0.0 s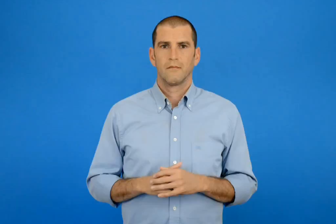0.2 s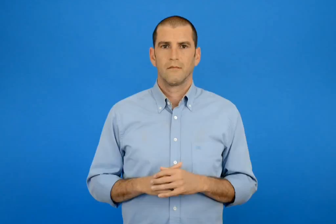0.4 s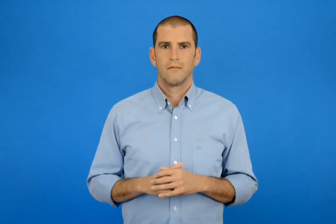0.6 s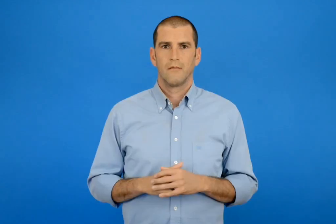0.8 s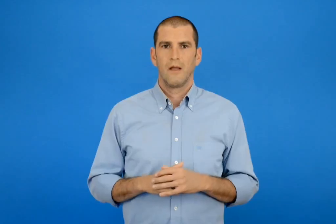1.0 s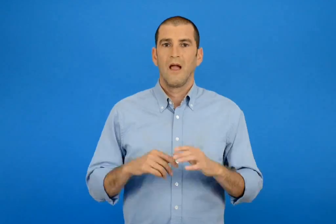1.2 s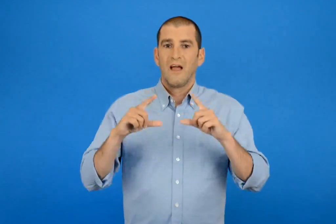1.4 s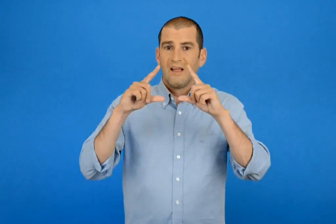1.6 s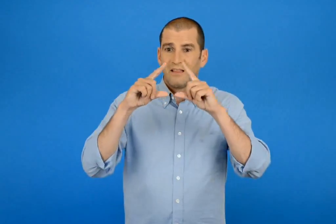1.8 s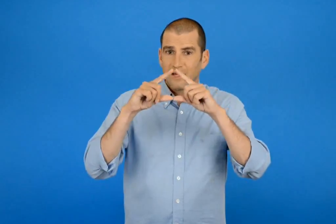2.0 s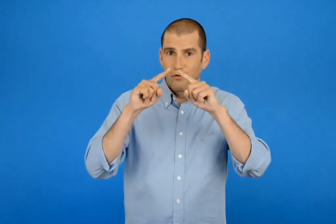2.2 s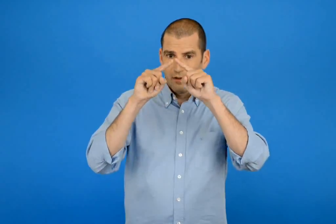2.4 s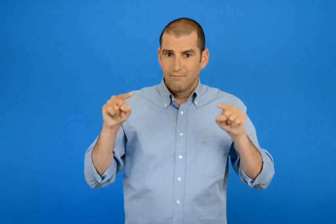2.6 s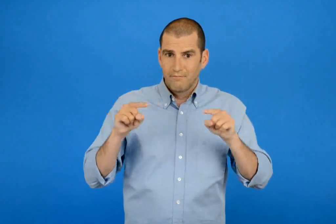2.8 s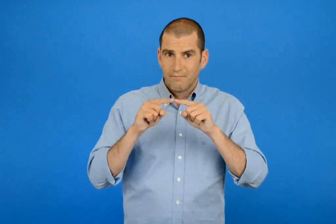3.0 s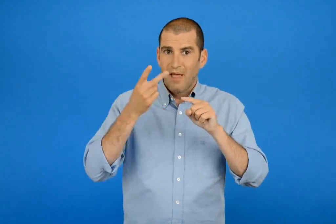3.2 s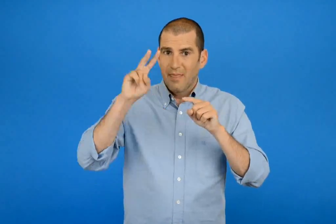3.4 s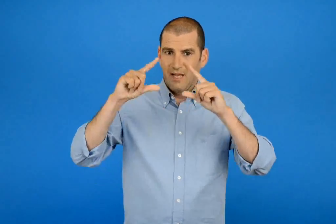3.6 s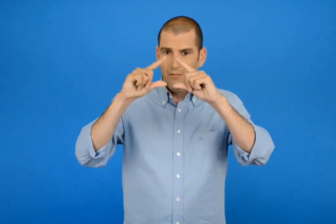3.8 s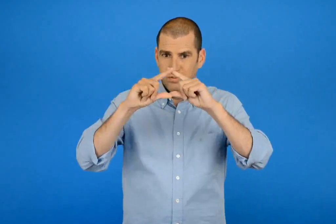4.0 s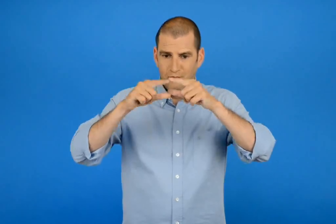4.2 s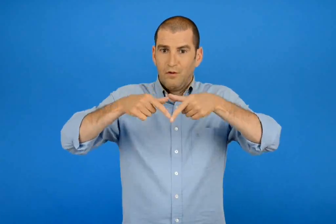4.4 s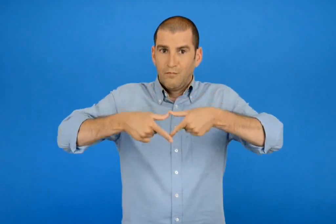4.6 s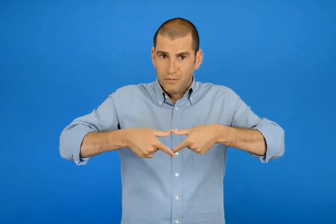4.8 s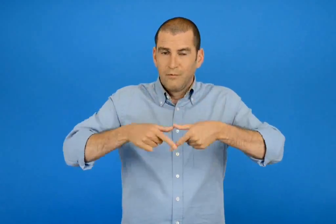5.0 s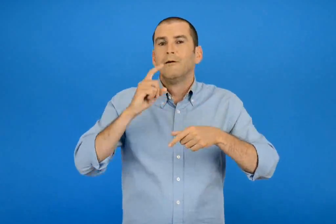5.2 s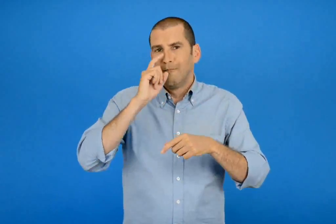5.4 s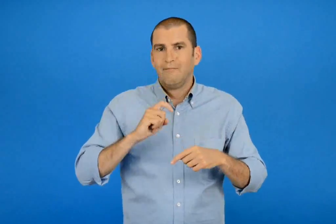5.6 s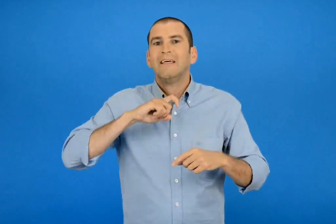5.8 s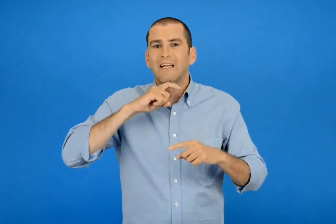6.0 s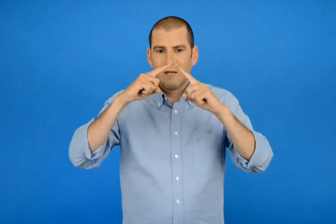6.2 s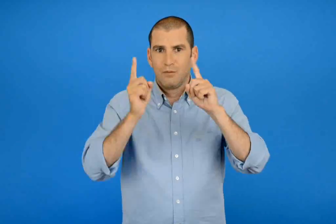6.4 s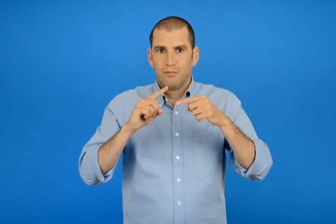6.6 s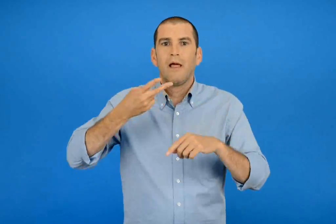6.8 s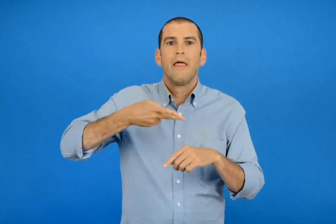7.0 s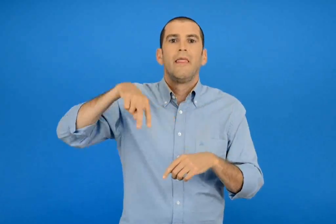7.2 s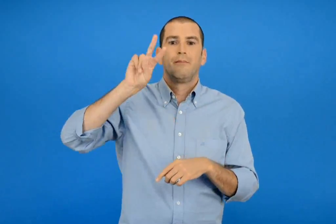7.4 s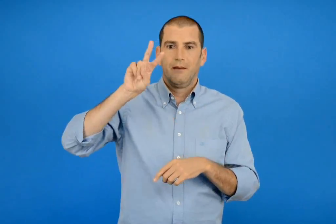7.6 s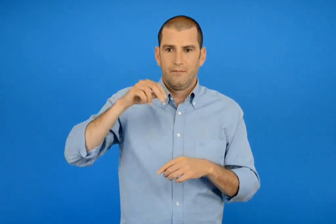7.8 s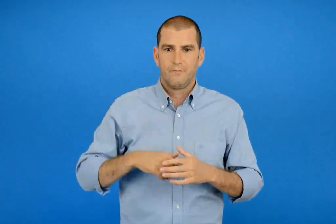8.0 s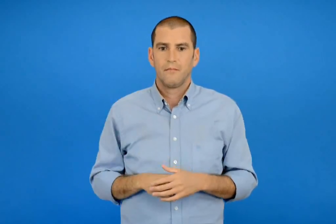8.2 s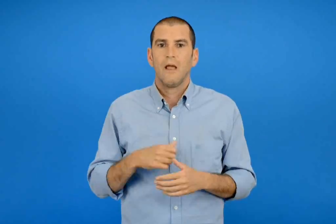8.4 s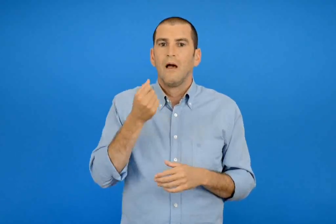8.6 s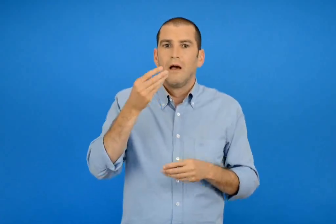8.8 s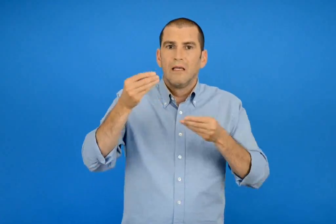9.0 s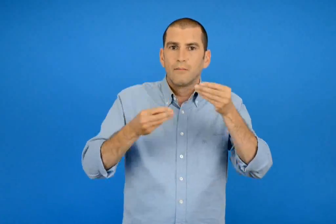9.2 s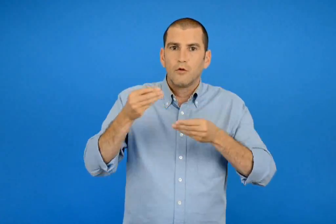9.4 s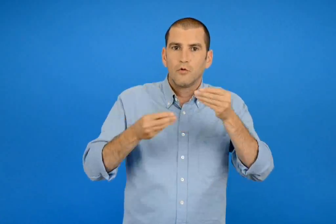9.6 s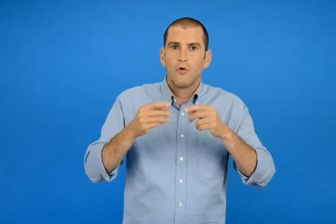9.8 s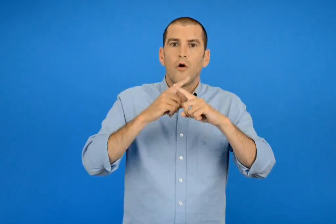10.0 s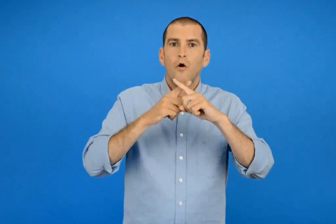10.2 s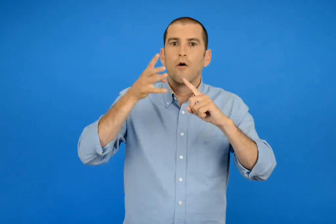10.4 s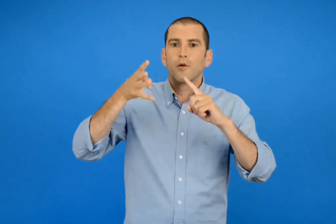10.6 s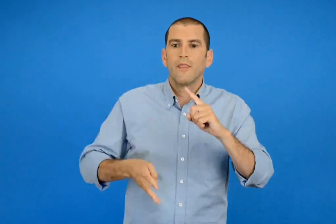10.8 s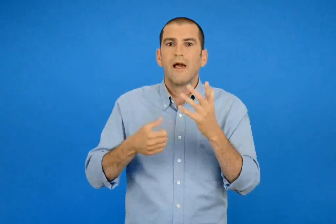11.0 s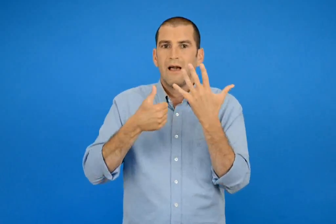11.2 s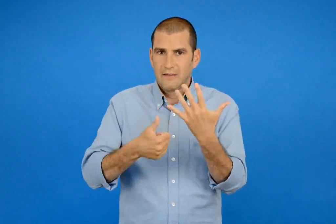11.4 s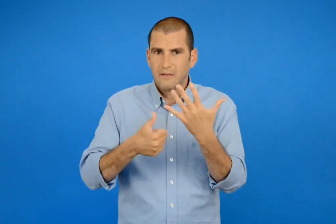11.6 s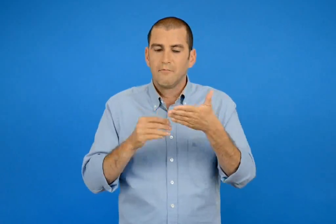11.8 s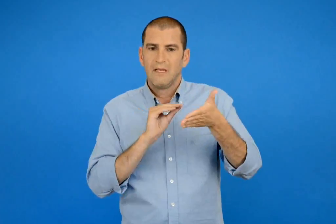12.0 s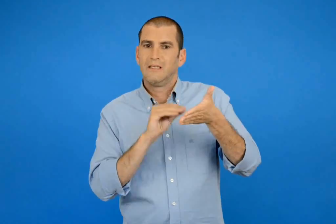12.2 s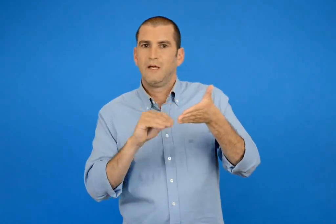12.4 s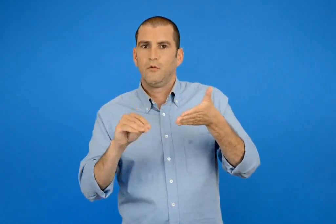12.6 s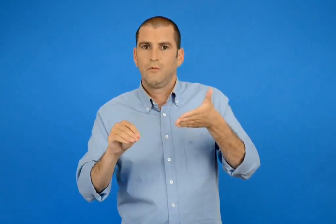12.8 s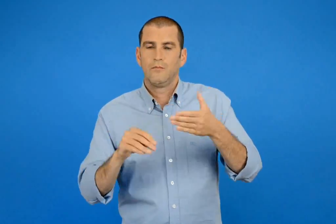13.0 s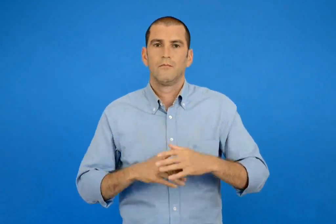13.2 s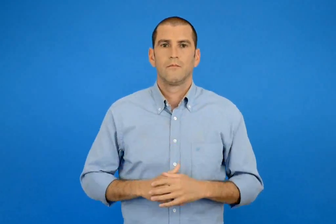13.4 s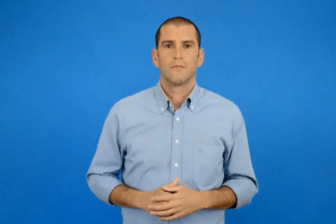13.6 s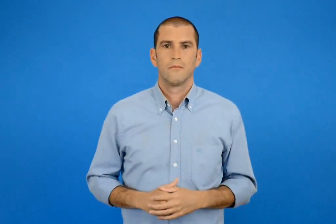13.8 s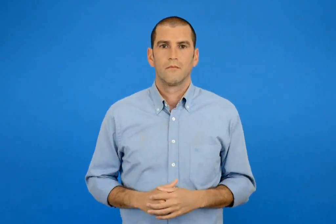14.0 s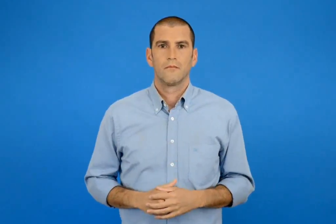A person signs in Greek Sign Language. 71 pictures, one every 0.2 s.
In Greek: για τα διπλά τρίγωνα χρειαζόμαστε διπλάσια ξυλάκια υπολογίζω με την προπαίδεια του 6 και συμπληρώνω
